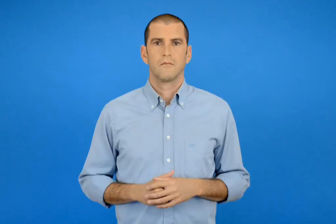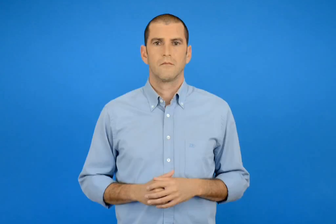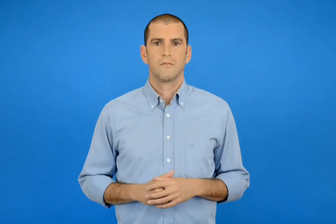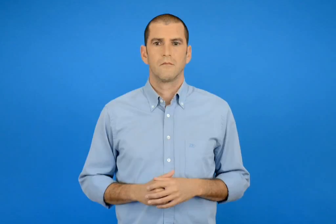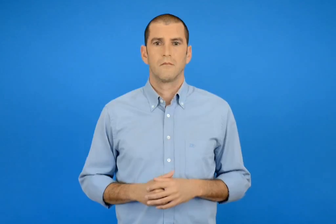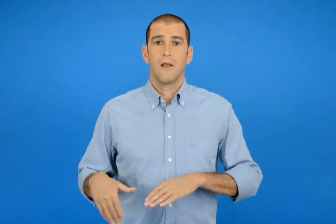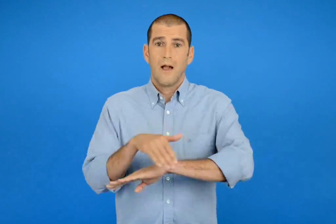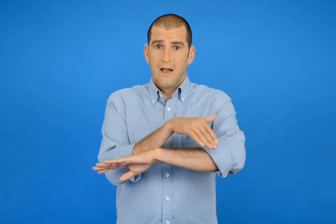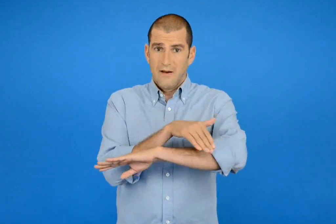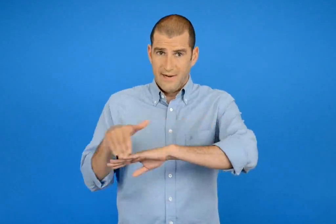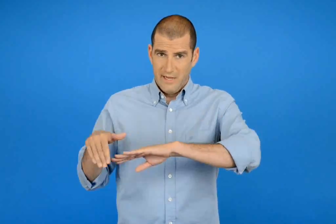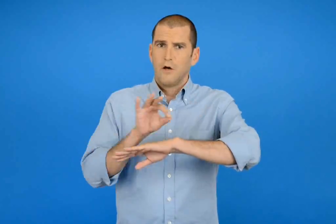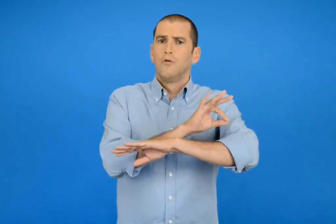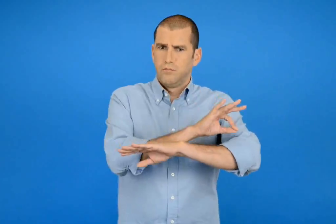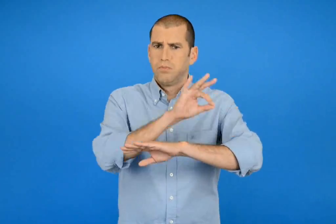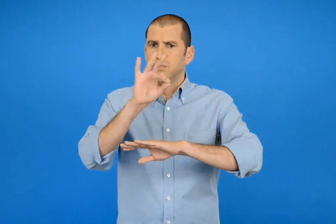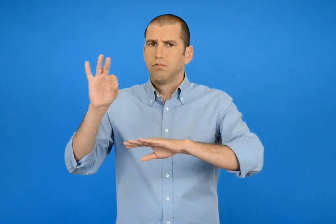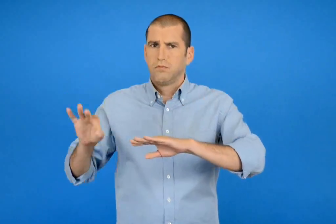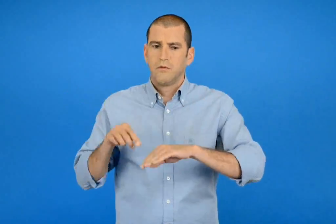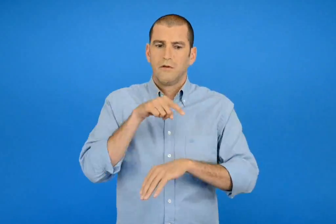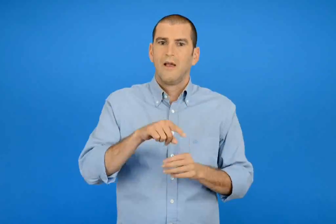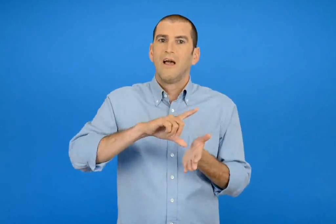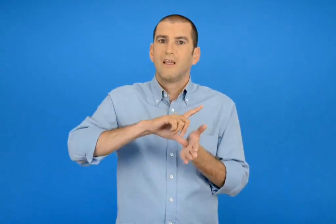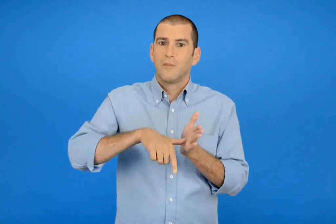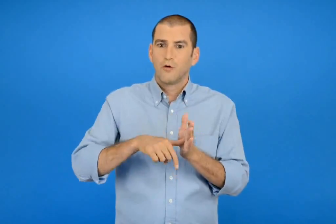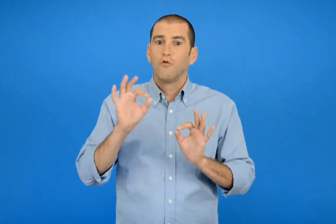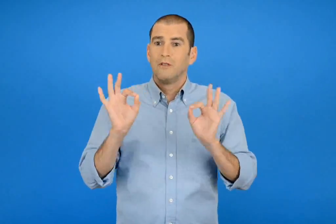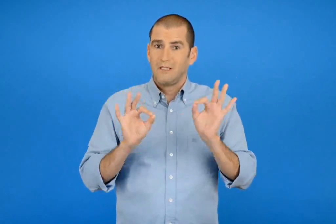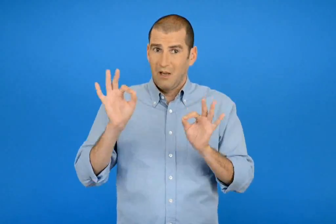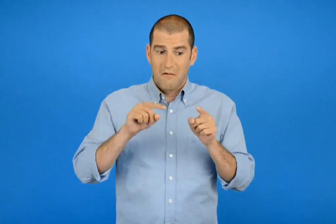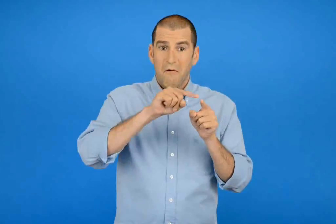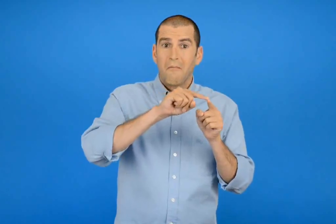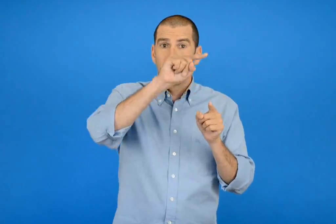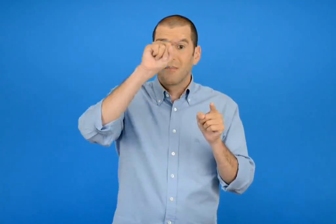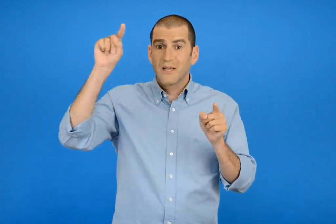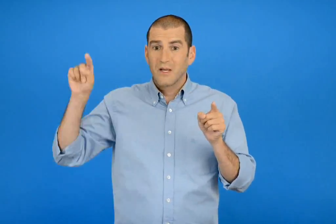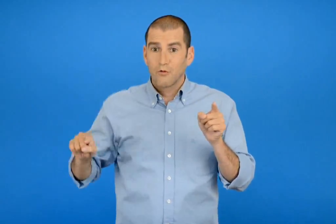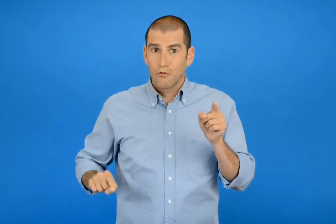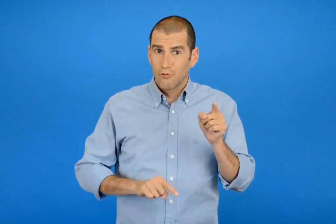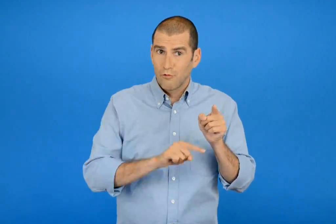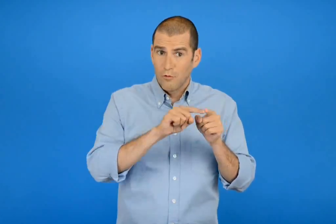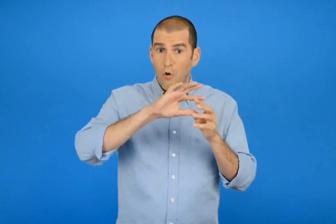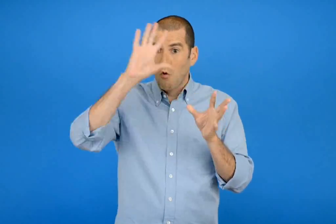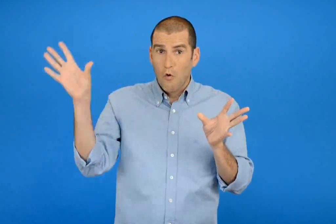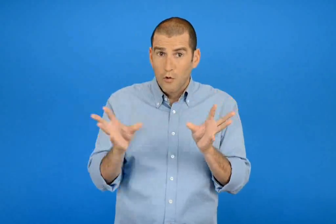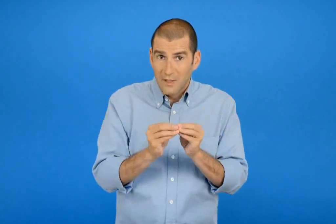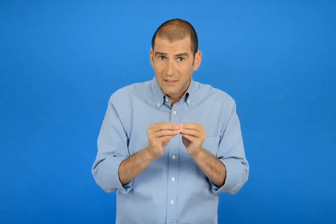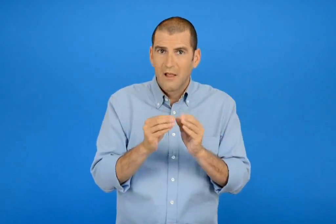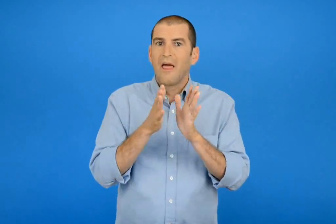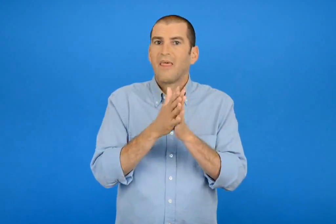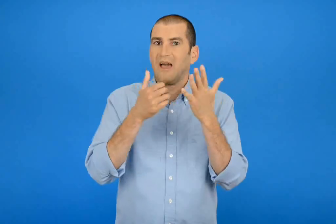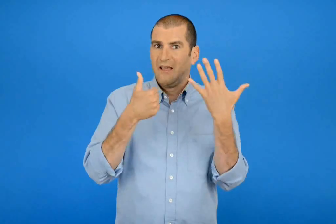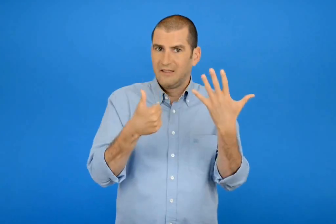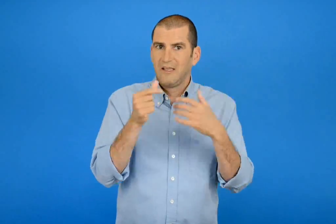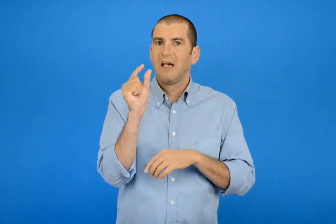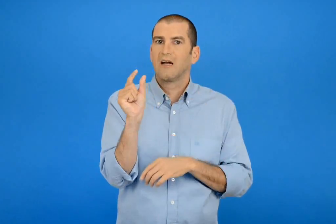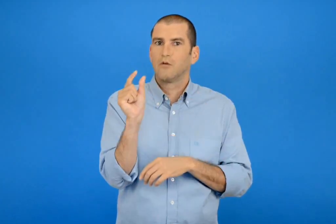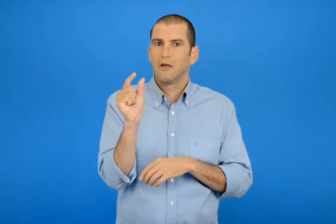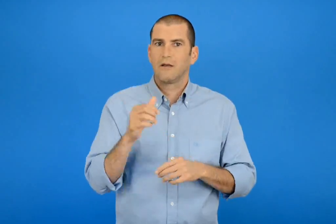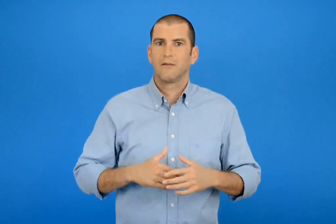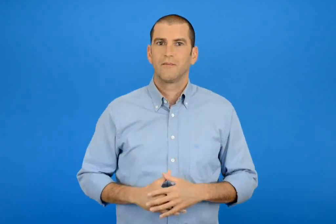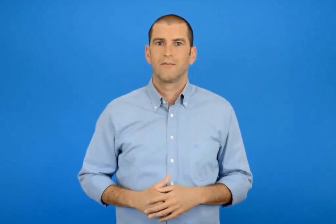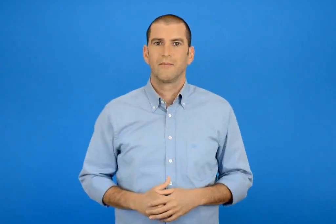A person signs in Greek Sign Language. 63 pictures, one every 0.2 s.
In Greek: συνεχίζω με το χάρακα το γεωμετρικό σχήμα ώστε να έχει περίμετρο συνολικό μήκος δηλαδή γύρω γύρω 16 εκατοστά
